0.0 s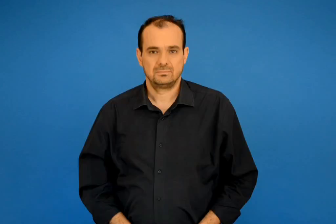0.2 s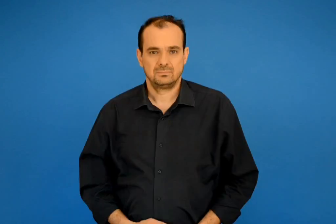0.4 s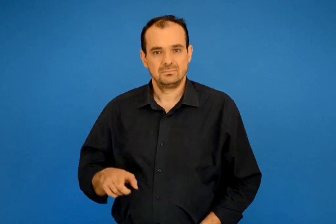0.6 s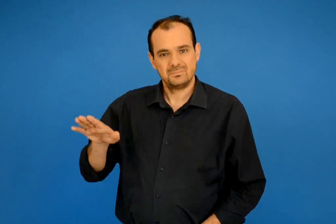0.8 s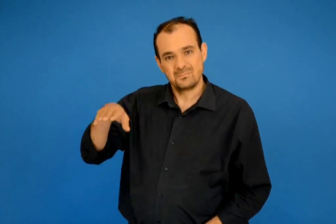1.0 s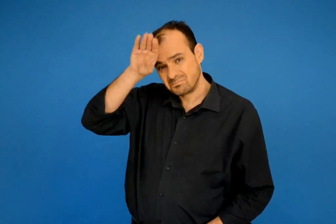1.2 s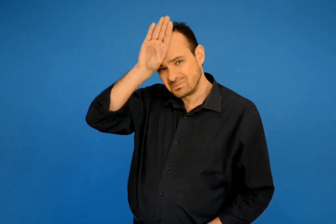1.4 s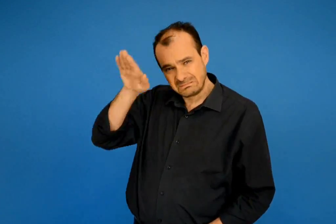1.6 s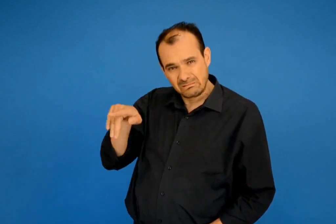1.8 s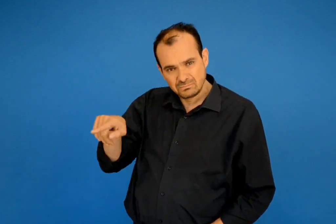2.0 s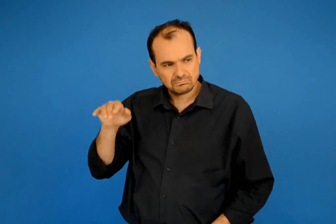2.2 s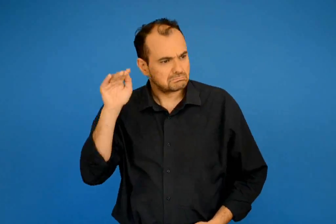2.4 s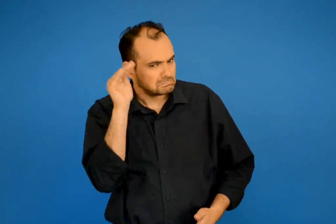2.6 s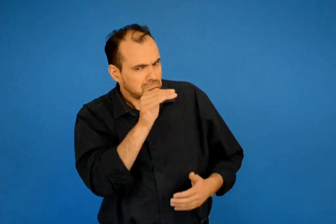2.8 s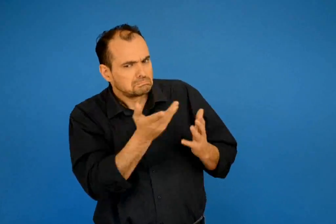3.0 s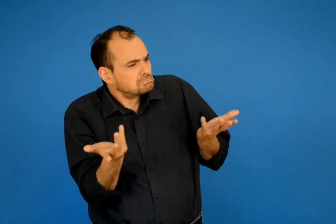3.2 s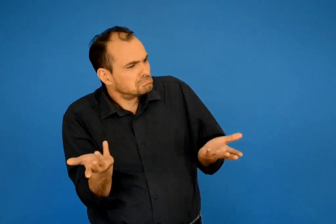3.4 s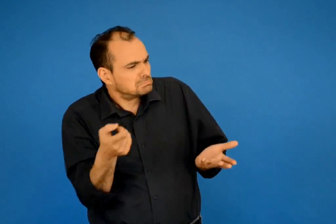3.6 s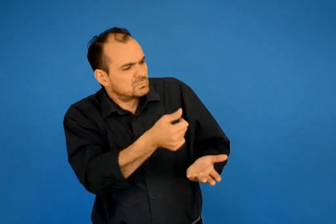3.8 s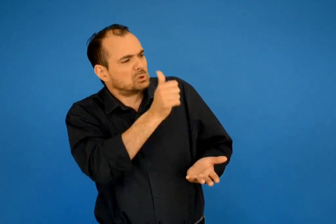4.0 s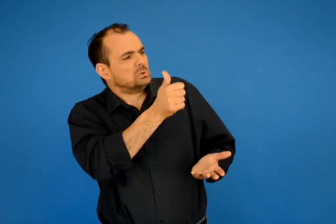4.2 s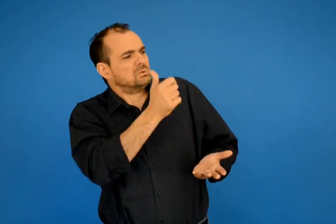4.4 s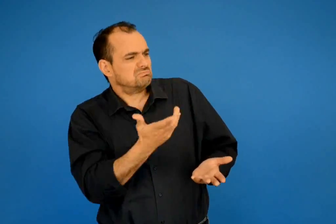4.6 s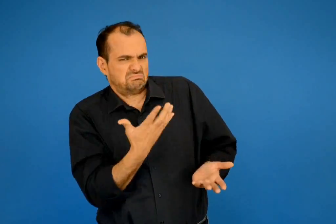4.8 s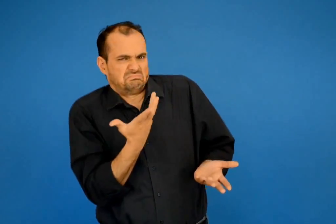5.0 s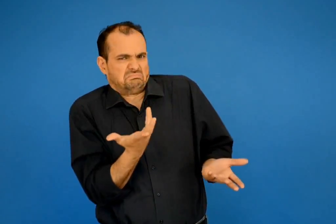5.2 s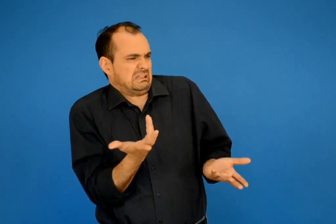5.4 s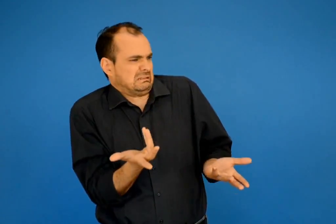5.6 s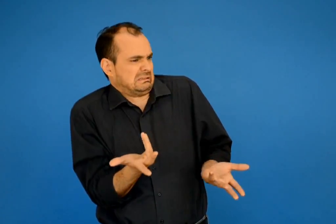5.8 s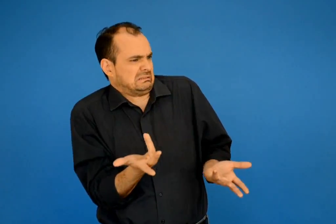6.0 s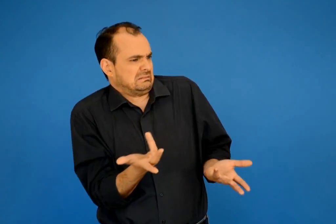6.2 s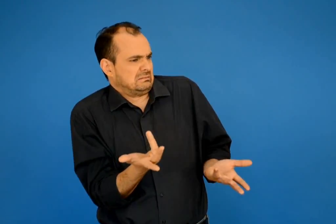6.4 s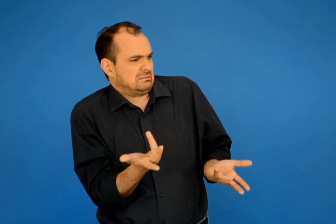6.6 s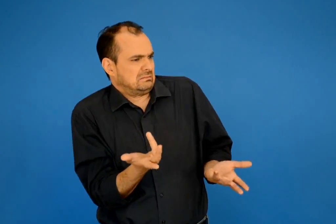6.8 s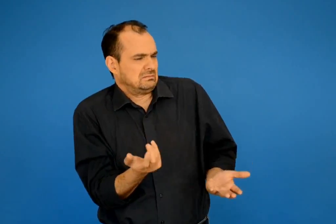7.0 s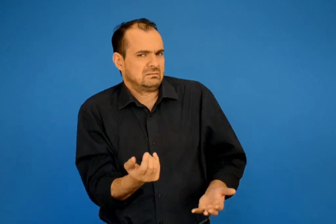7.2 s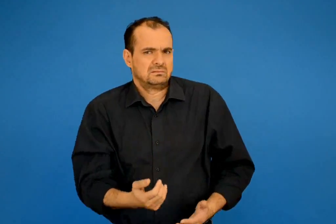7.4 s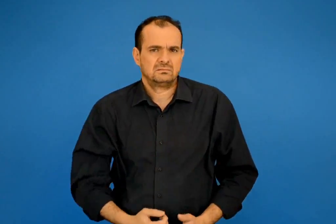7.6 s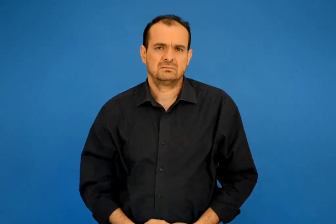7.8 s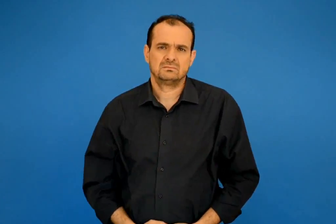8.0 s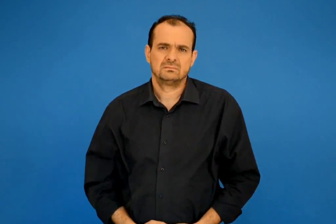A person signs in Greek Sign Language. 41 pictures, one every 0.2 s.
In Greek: γιατί πίνεις ; τον ρώτησε ο μικρός πρίγκιπας
